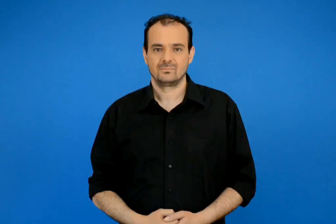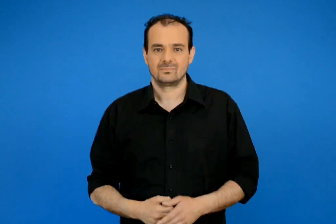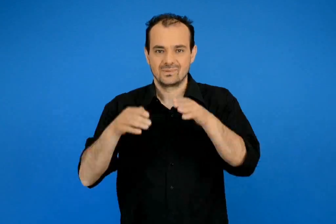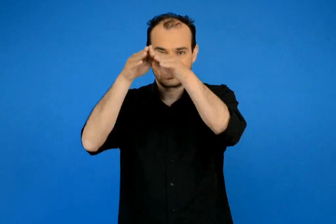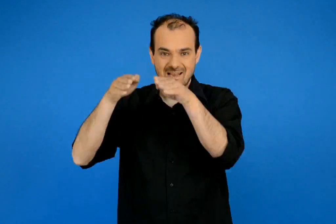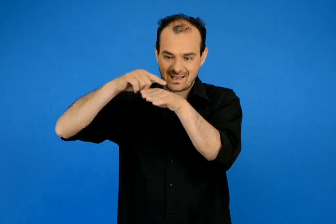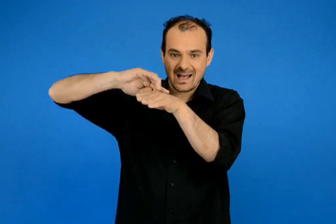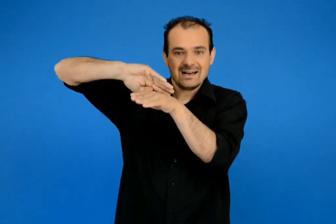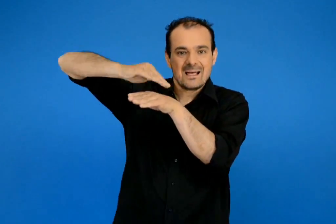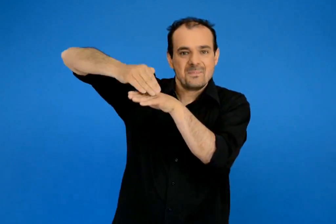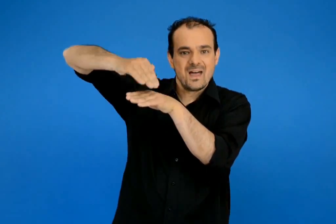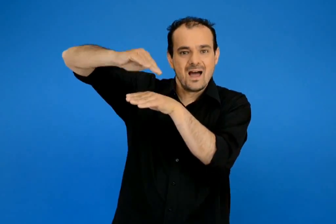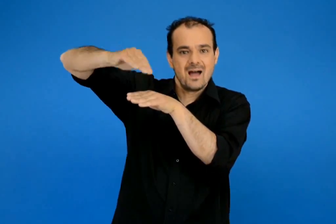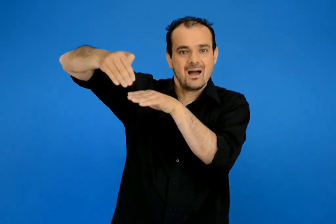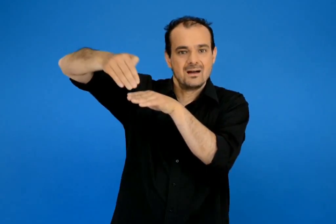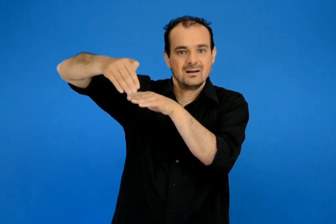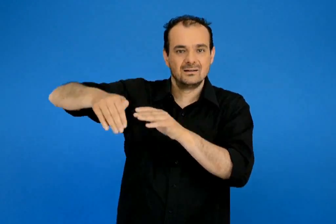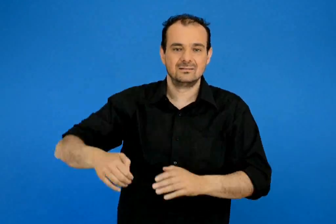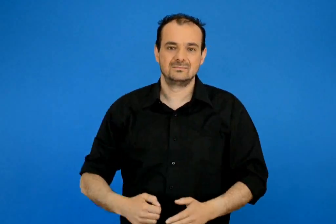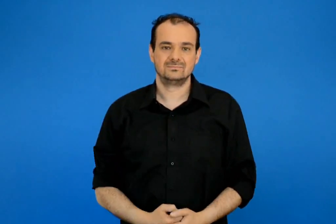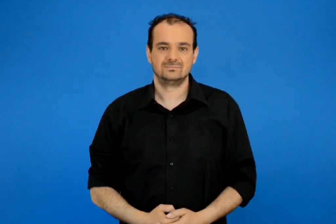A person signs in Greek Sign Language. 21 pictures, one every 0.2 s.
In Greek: στέγη με κεραμιδιά
